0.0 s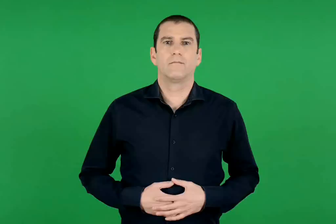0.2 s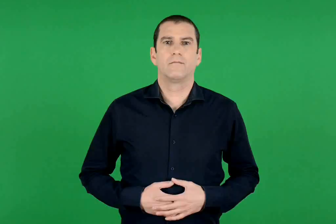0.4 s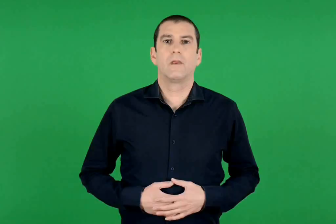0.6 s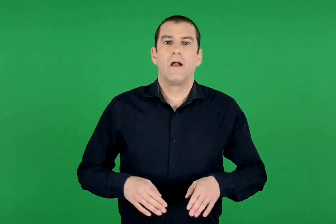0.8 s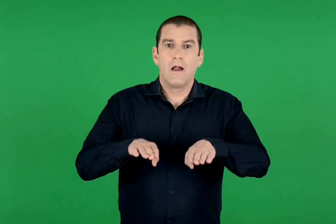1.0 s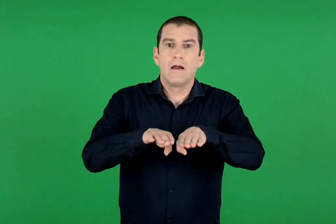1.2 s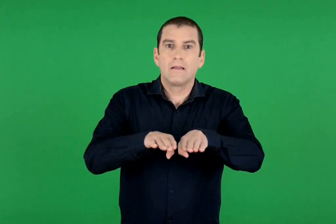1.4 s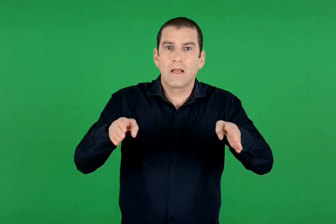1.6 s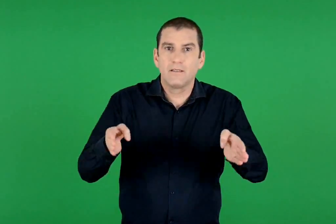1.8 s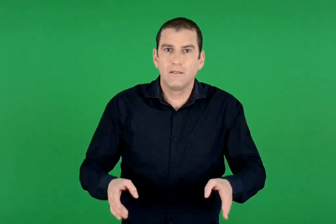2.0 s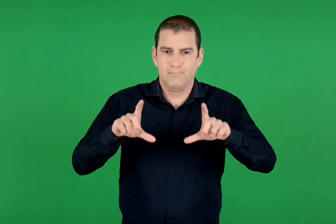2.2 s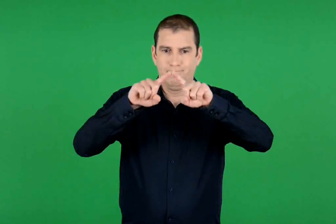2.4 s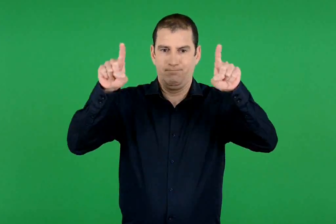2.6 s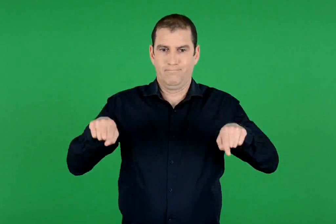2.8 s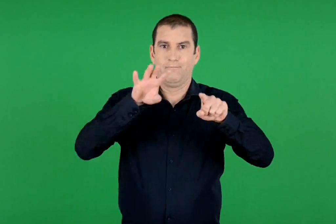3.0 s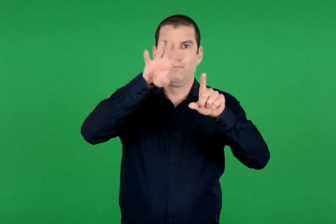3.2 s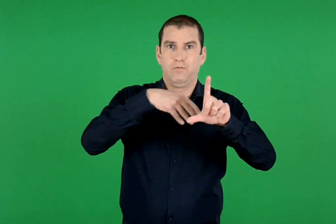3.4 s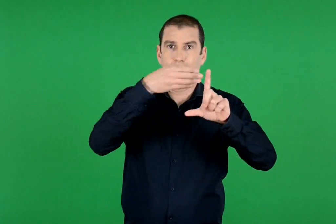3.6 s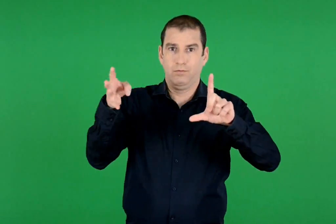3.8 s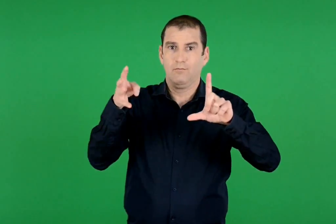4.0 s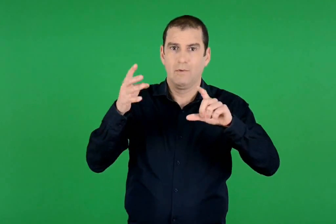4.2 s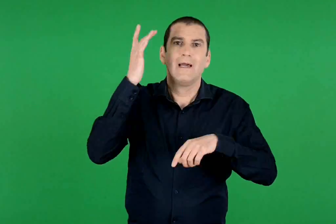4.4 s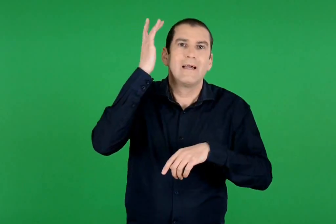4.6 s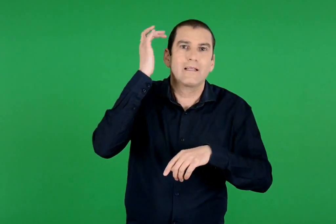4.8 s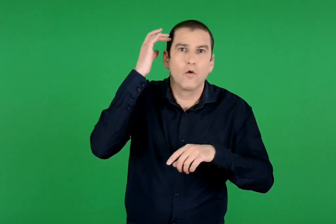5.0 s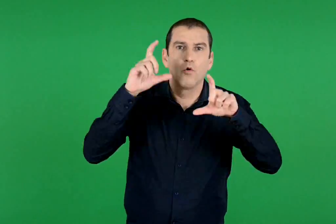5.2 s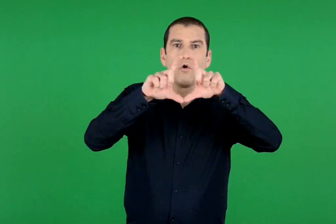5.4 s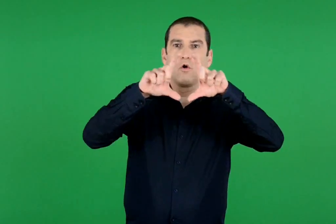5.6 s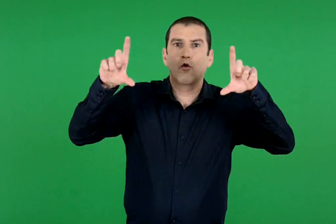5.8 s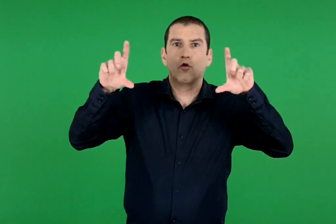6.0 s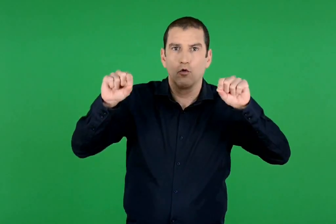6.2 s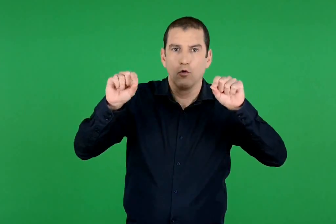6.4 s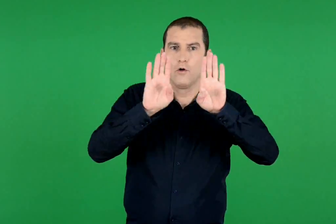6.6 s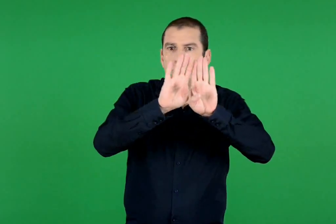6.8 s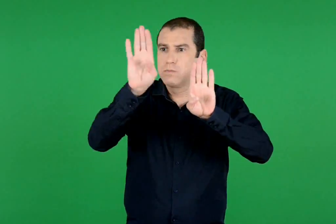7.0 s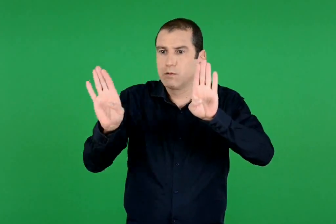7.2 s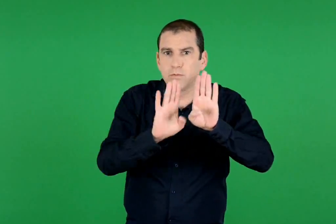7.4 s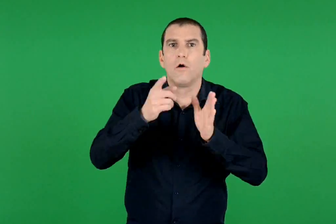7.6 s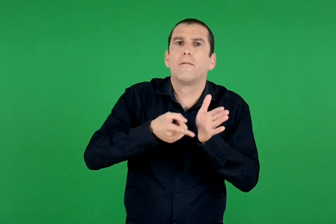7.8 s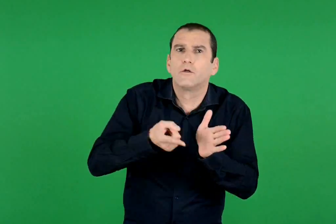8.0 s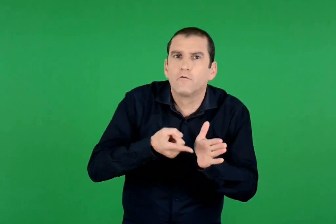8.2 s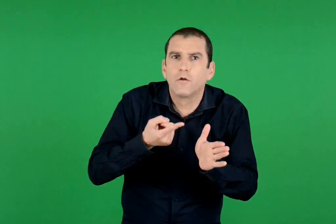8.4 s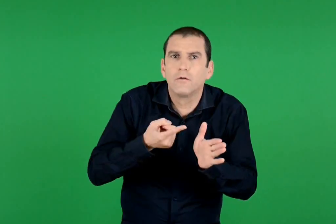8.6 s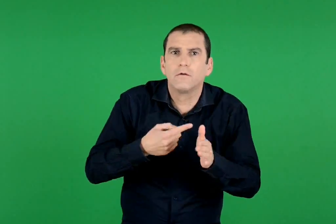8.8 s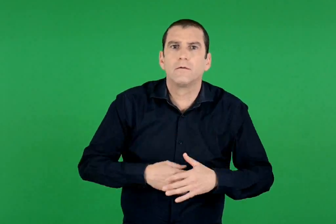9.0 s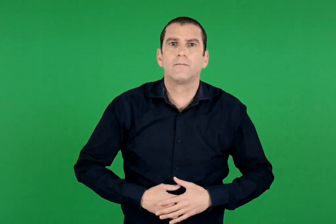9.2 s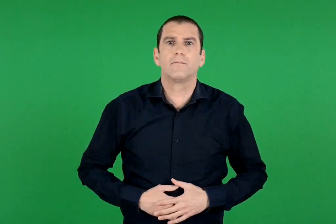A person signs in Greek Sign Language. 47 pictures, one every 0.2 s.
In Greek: πόσες φορές χωράει το κίτρινο ορθογώνιο στο τραπέζι ;
